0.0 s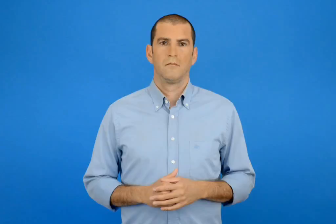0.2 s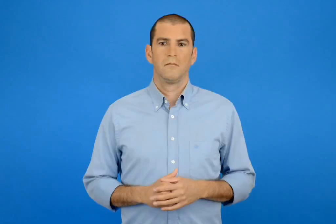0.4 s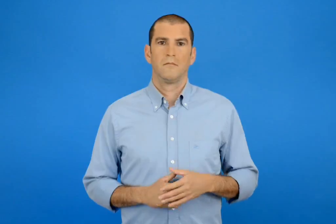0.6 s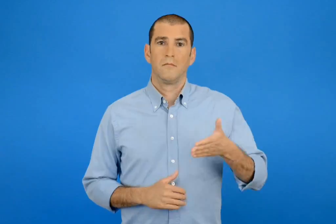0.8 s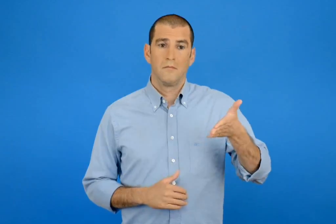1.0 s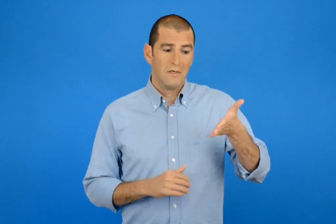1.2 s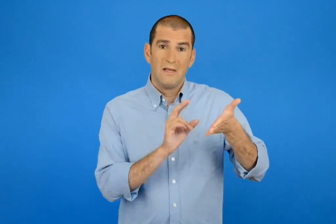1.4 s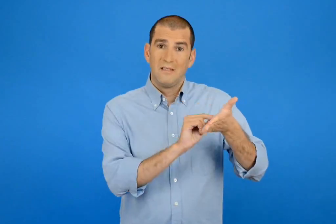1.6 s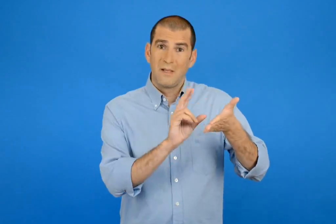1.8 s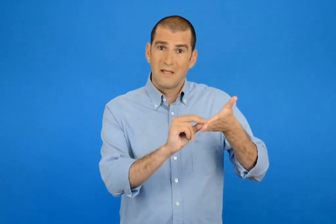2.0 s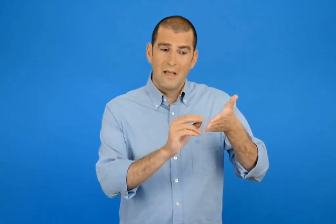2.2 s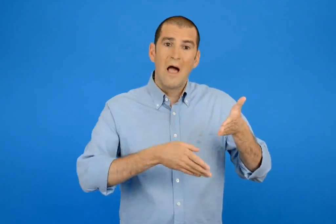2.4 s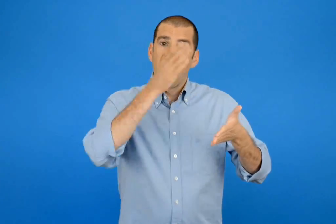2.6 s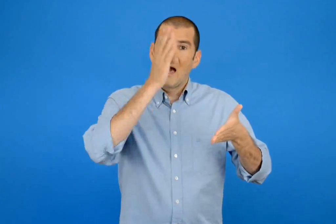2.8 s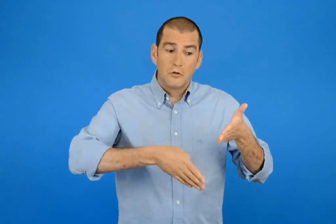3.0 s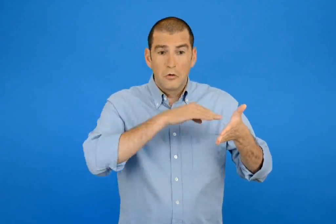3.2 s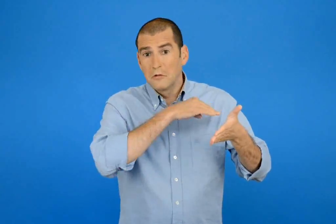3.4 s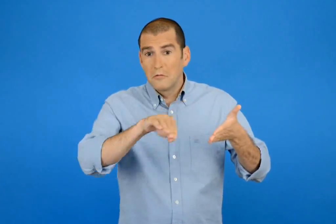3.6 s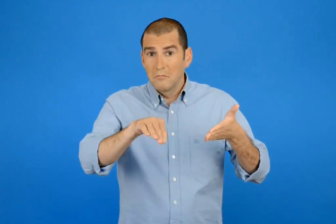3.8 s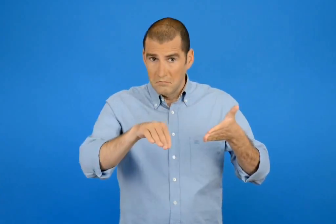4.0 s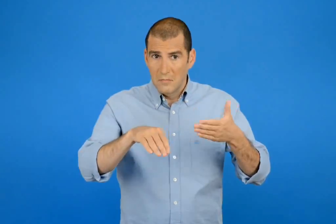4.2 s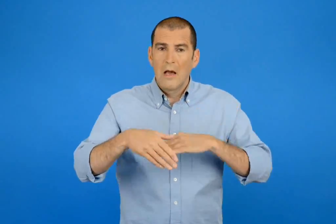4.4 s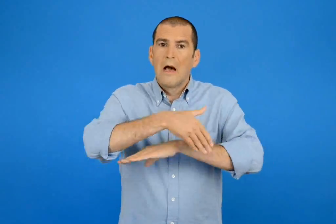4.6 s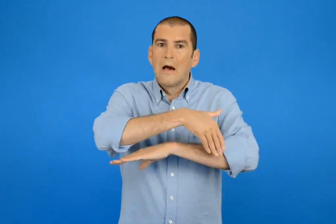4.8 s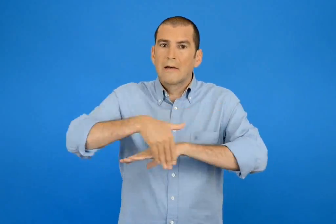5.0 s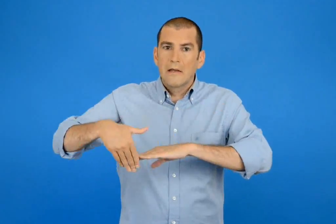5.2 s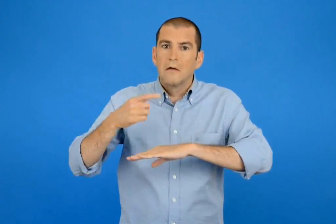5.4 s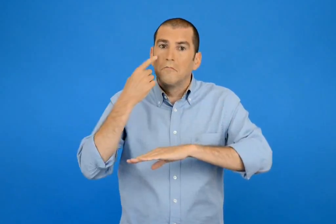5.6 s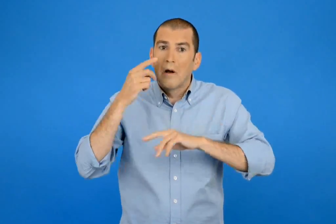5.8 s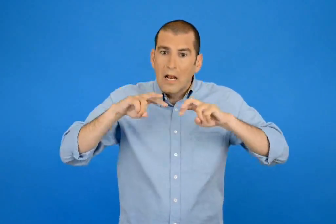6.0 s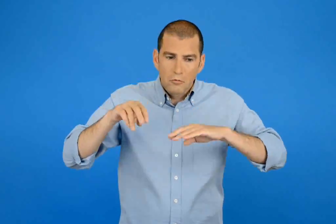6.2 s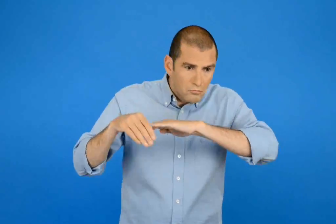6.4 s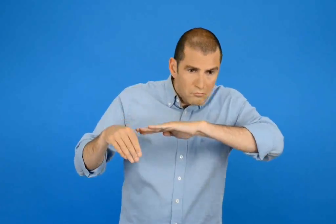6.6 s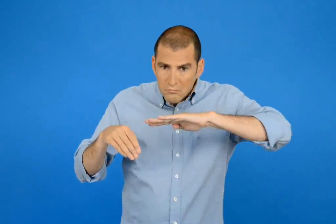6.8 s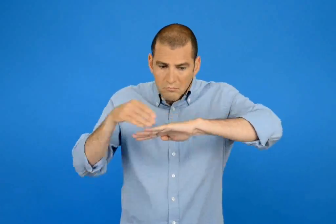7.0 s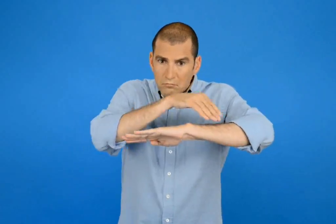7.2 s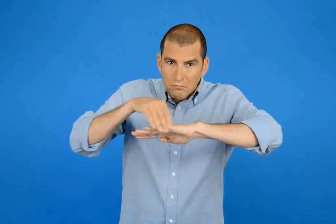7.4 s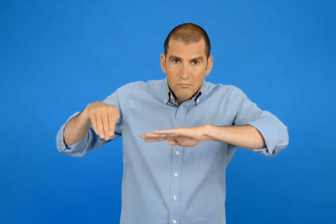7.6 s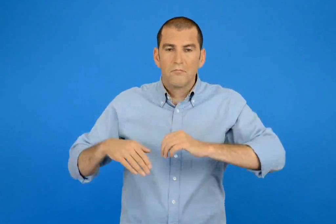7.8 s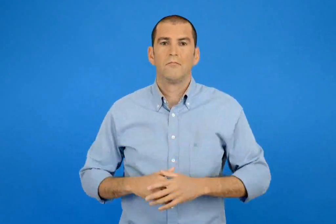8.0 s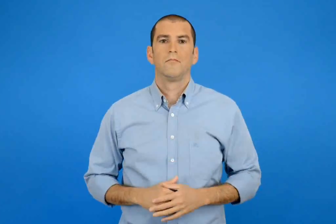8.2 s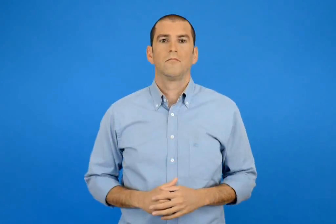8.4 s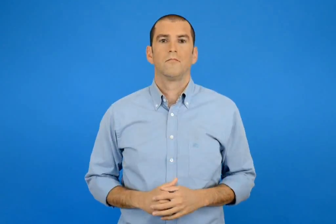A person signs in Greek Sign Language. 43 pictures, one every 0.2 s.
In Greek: ελέγχω φέρνοντας με το χάρακα τον άξονα συμμετρίας
